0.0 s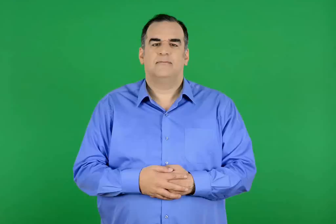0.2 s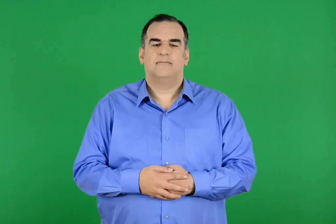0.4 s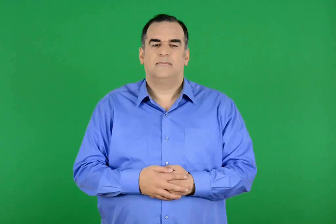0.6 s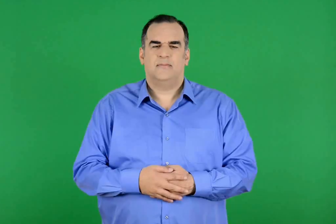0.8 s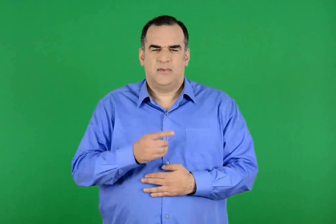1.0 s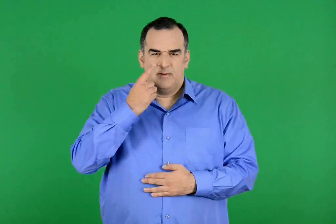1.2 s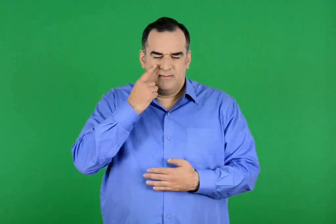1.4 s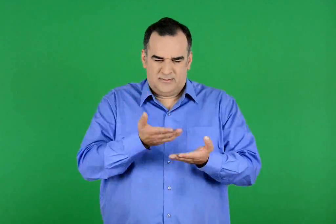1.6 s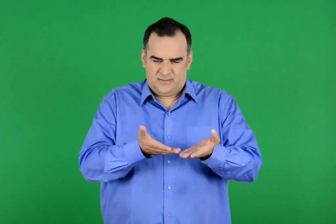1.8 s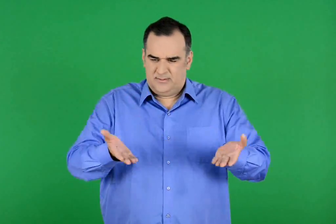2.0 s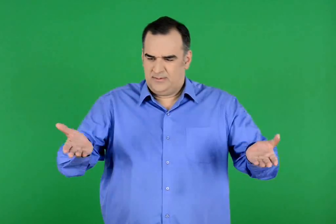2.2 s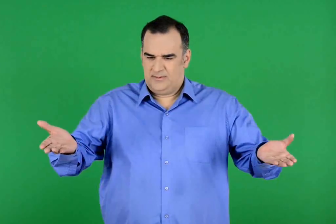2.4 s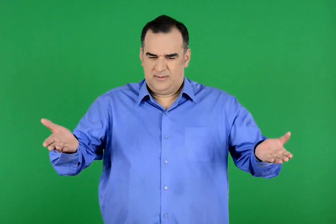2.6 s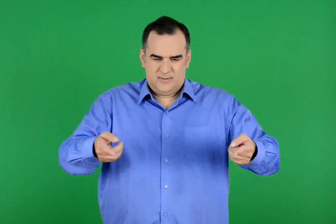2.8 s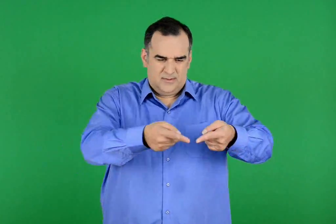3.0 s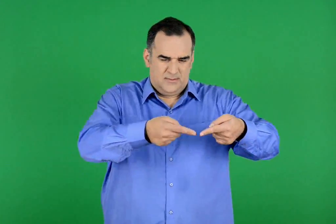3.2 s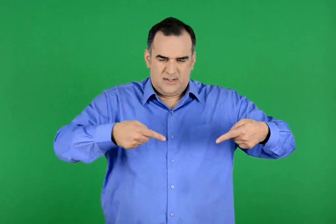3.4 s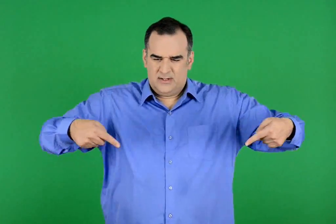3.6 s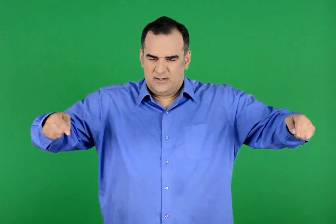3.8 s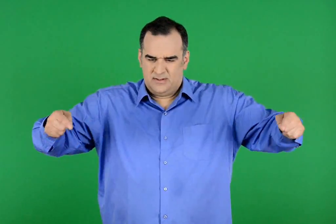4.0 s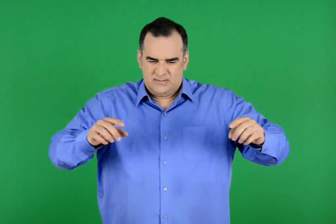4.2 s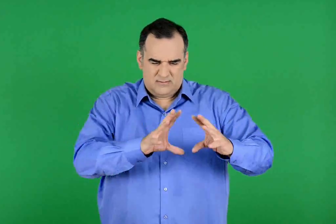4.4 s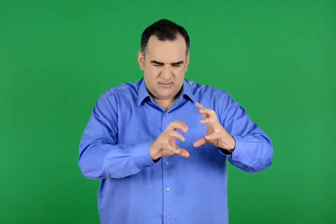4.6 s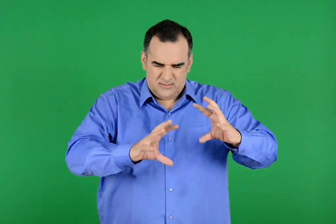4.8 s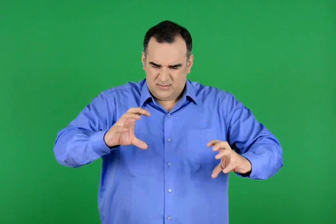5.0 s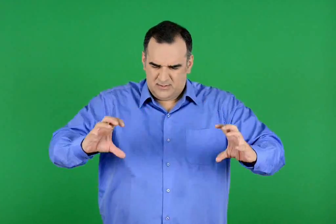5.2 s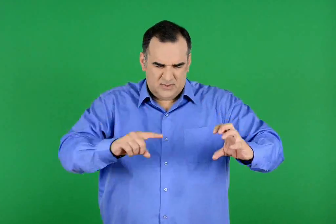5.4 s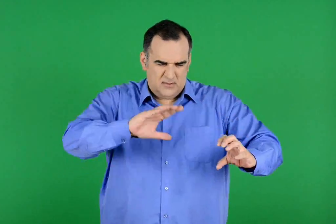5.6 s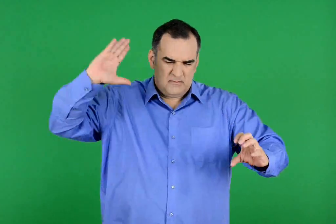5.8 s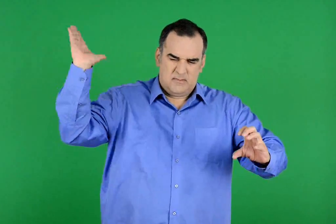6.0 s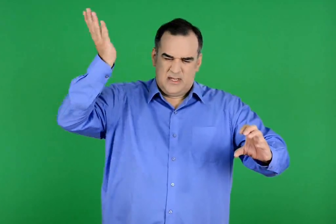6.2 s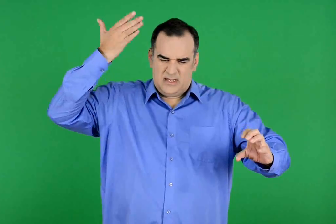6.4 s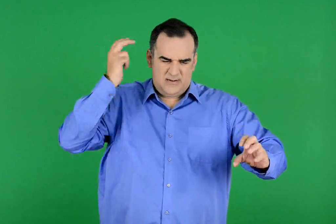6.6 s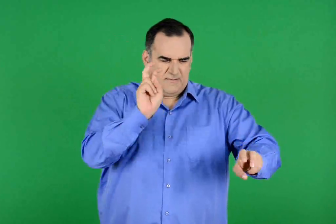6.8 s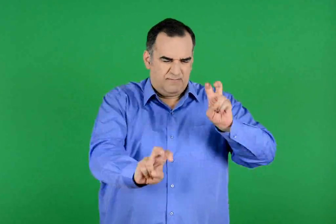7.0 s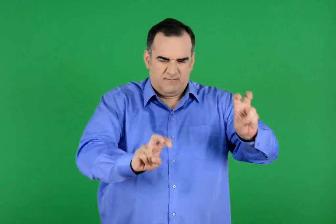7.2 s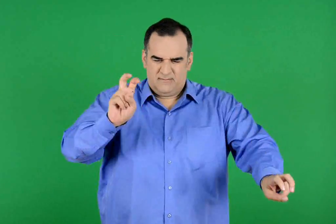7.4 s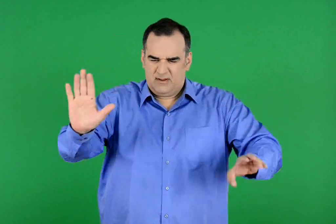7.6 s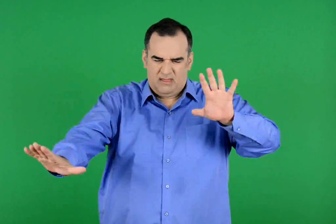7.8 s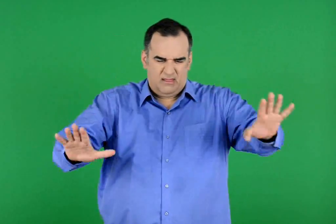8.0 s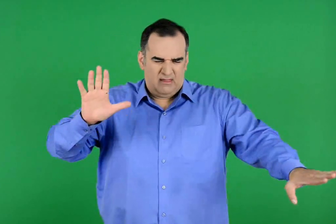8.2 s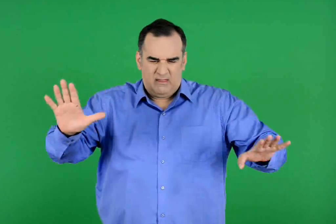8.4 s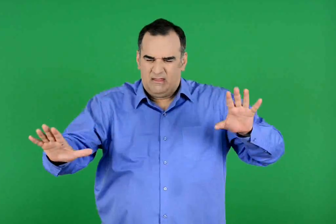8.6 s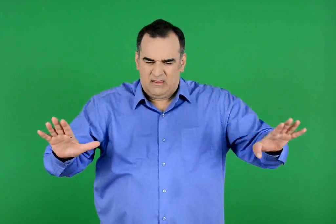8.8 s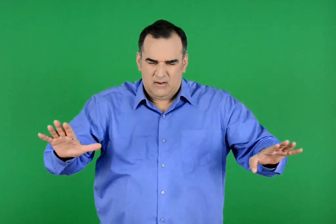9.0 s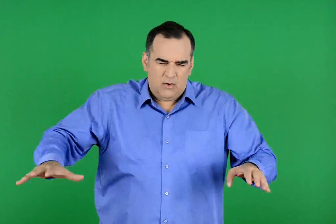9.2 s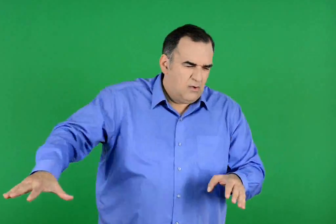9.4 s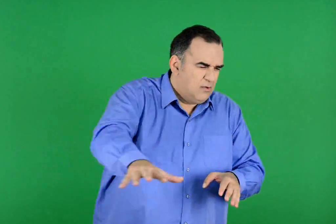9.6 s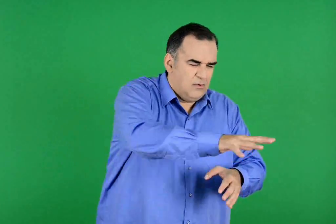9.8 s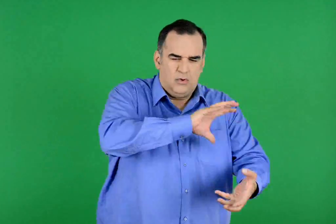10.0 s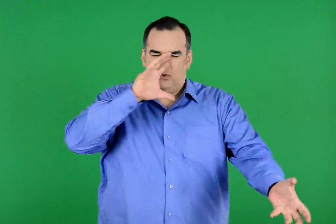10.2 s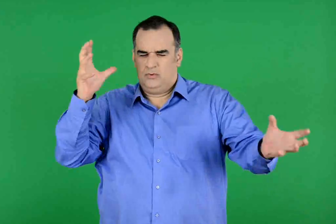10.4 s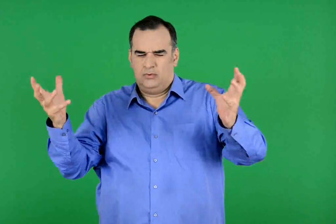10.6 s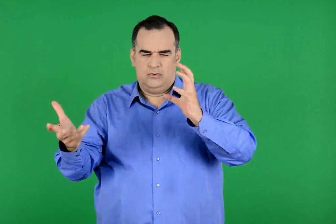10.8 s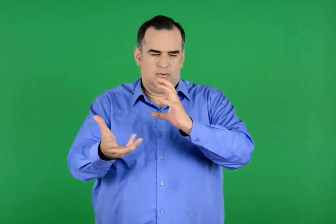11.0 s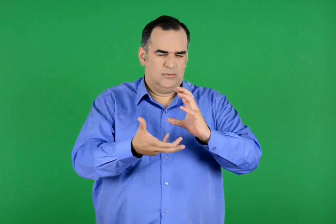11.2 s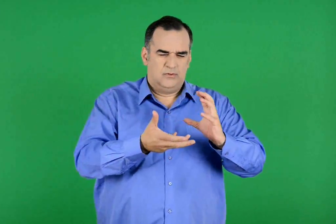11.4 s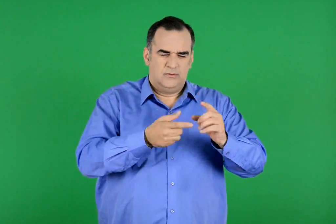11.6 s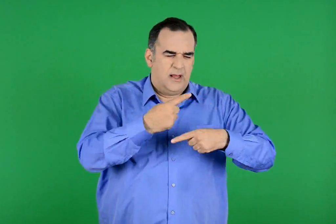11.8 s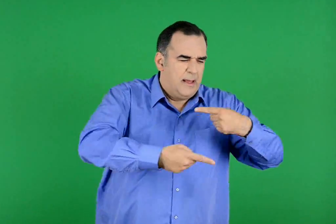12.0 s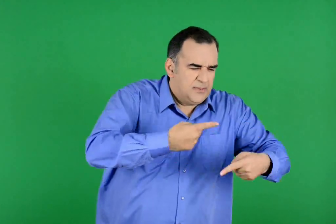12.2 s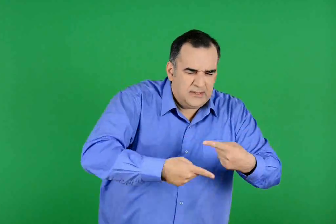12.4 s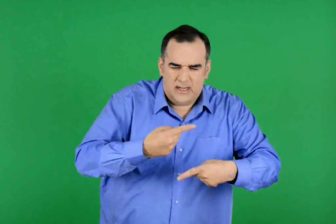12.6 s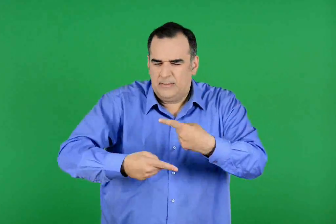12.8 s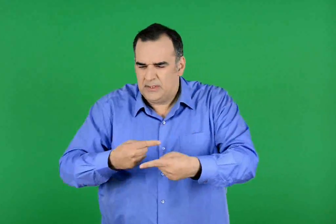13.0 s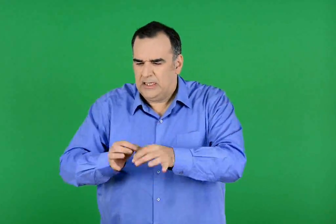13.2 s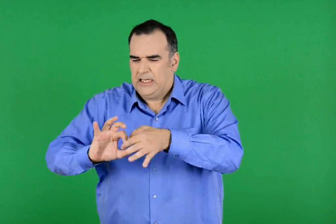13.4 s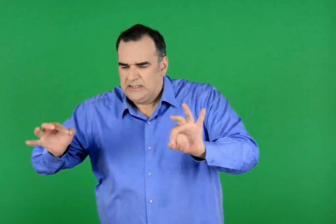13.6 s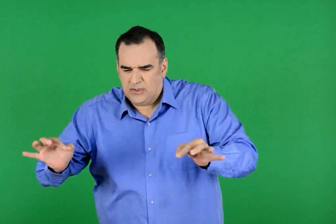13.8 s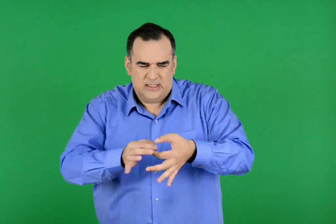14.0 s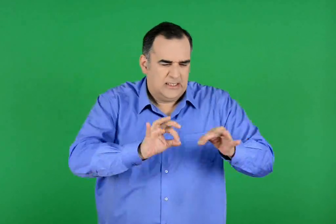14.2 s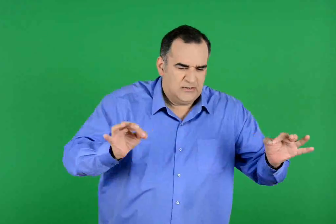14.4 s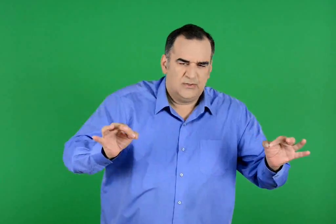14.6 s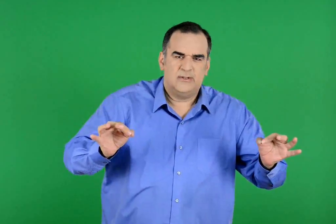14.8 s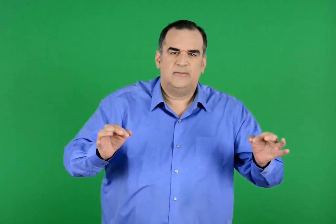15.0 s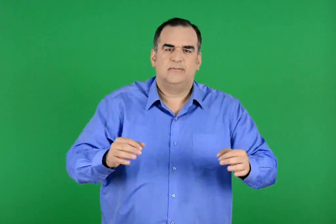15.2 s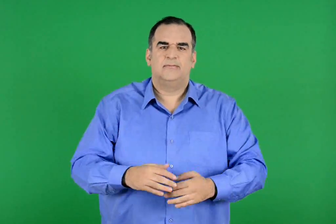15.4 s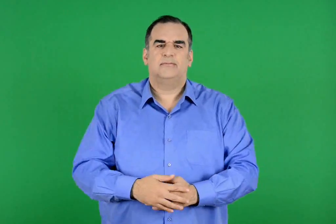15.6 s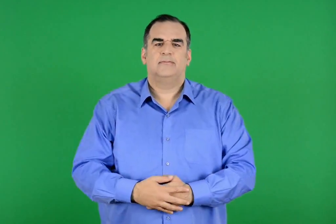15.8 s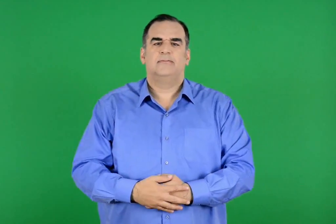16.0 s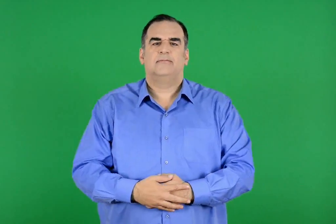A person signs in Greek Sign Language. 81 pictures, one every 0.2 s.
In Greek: κοίτα να δεις όλα τούτα τα παλιά αντικείμενα στην παραλία ένας ολόκληρος κόσμος τι εμπειρίες κι ιστορίες
